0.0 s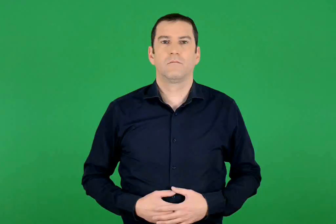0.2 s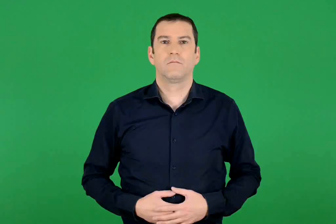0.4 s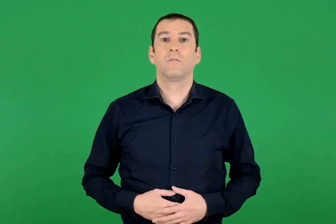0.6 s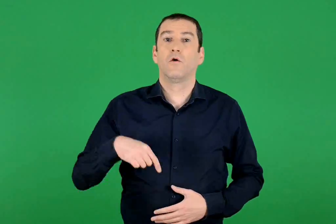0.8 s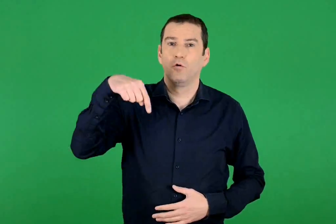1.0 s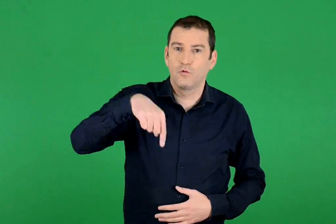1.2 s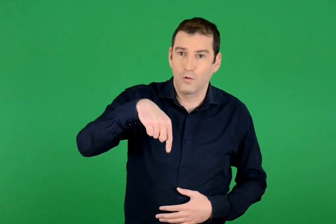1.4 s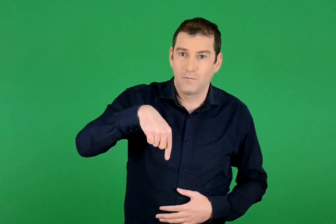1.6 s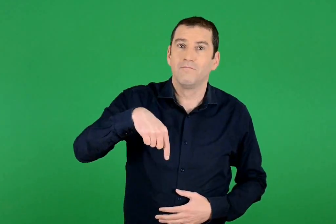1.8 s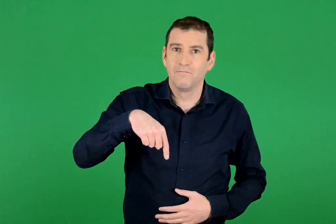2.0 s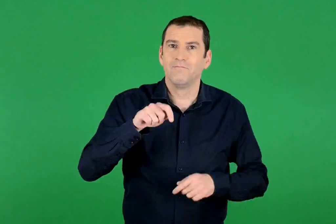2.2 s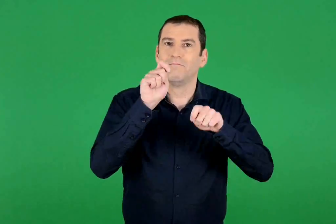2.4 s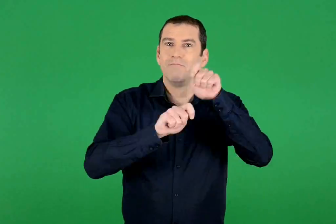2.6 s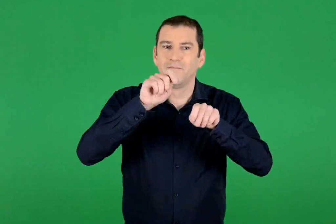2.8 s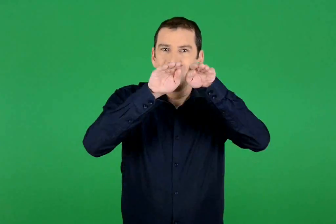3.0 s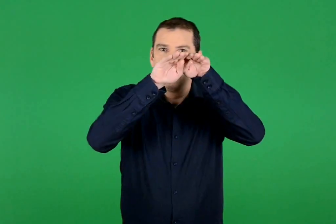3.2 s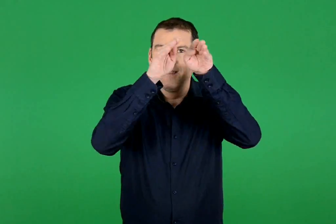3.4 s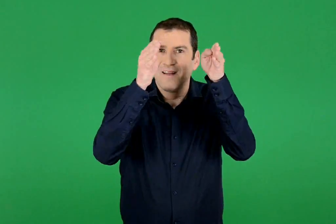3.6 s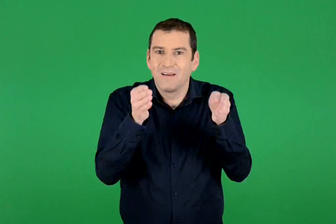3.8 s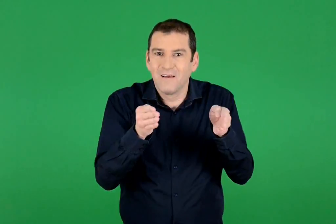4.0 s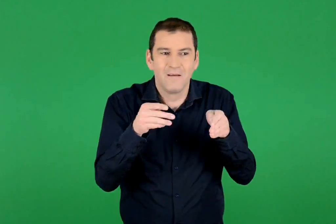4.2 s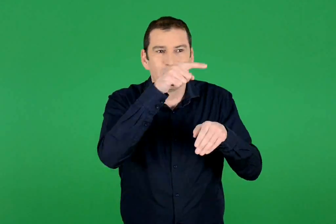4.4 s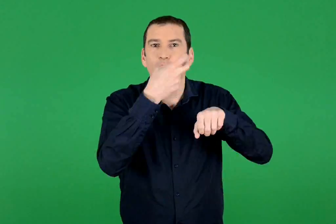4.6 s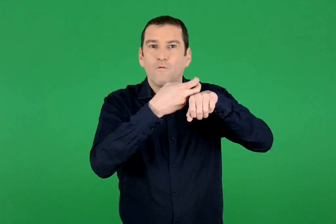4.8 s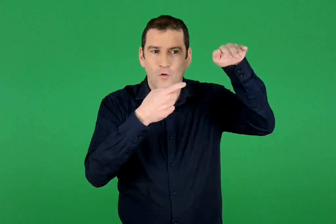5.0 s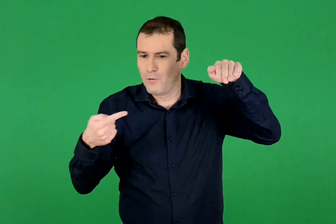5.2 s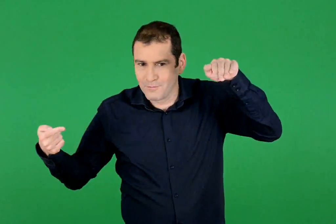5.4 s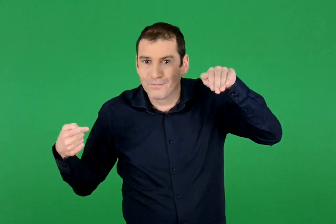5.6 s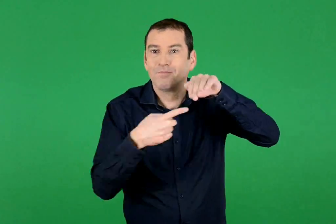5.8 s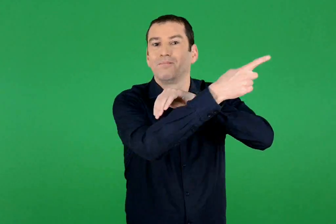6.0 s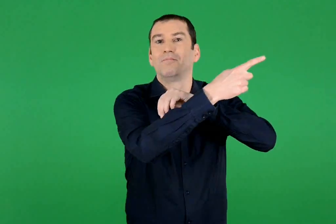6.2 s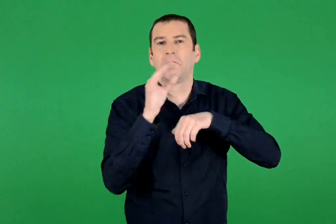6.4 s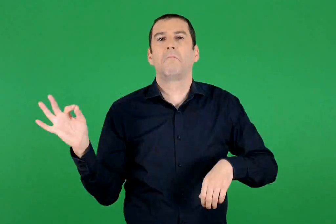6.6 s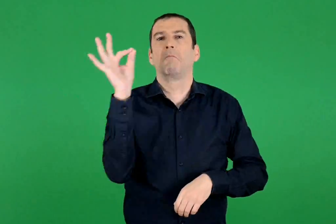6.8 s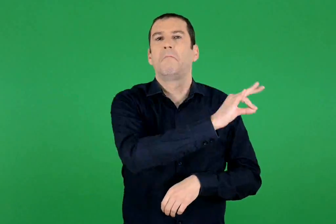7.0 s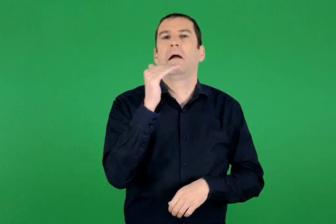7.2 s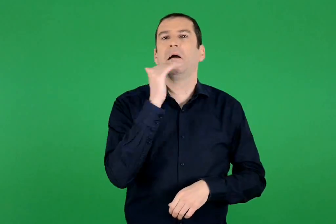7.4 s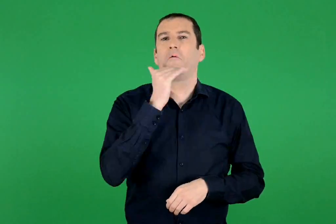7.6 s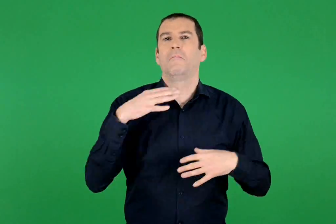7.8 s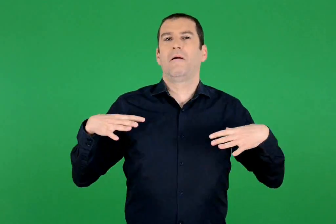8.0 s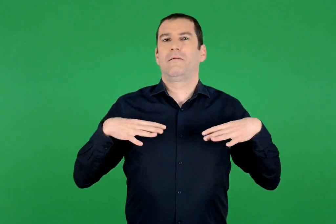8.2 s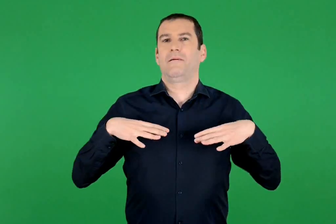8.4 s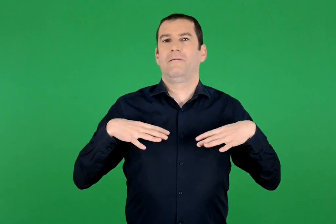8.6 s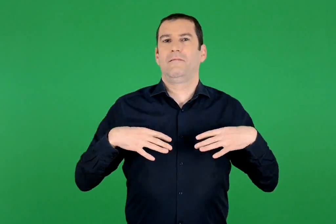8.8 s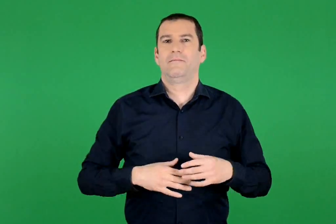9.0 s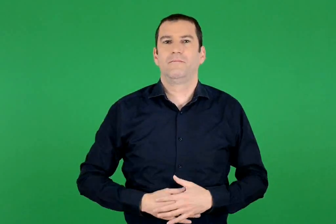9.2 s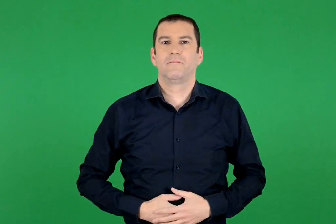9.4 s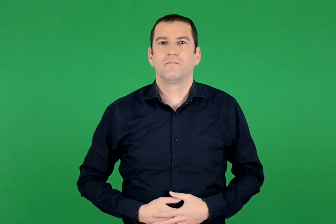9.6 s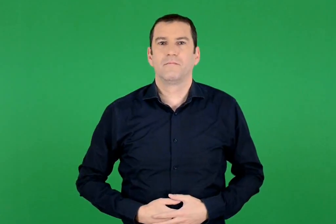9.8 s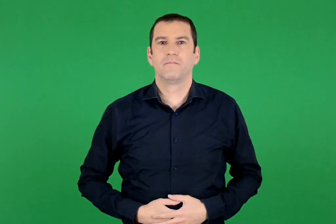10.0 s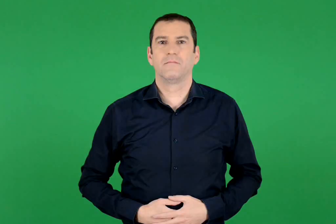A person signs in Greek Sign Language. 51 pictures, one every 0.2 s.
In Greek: τώρα που κατασκευάστηκε σήραγγα μέσα από το βουνό , φτάνει γρήγορα και άνετα
